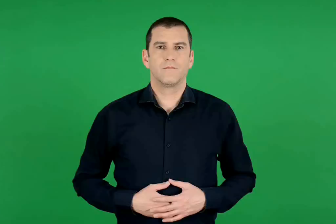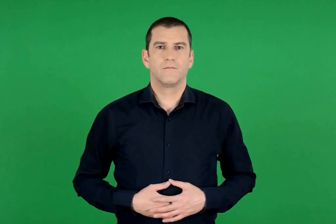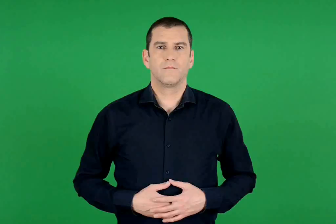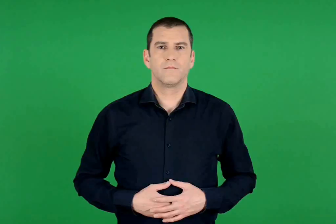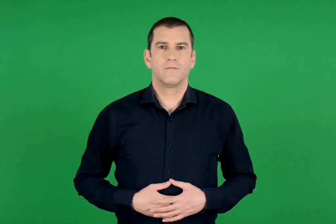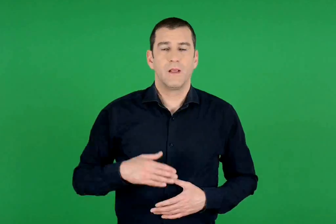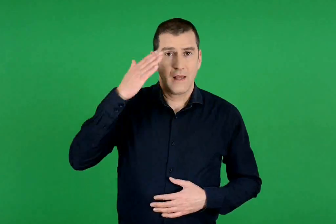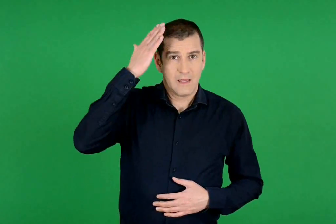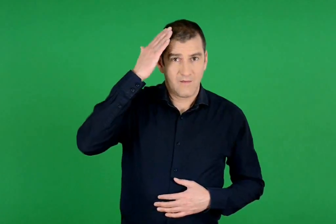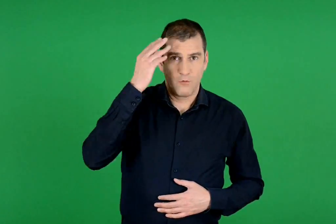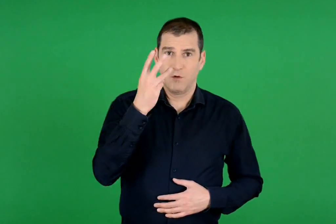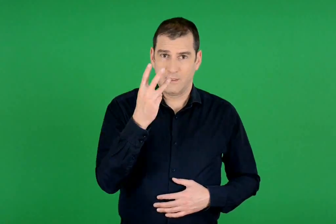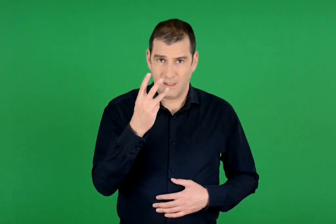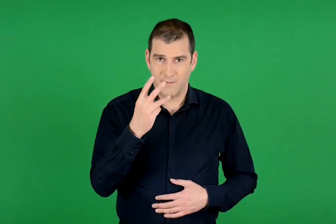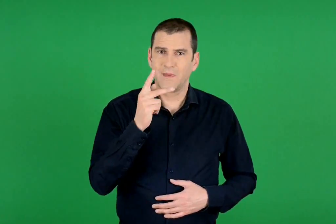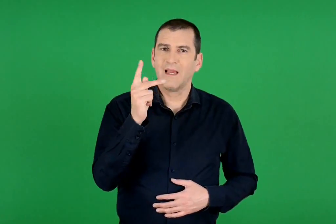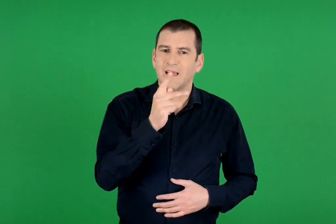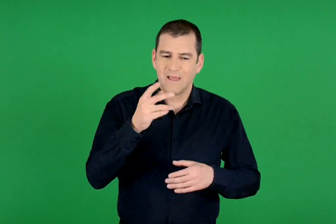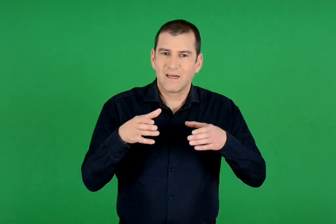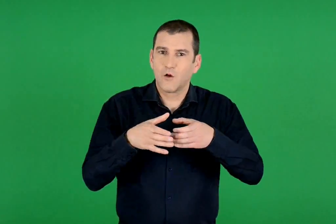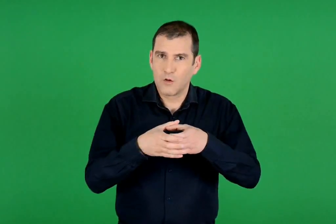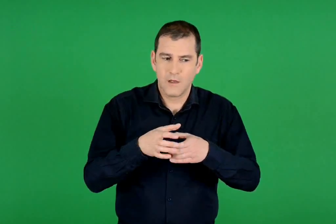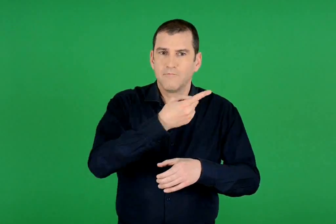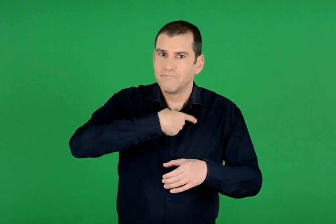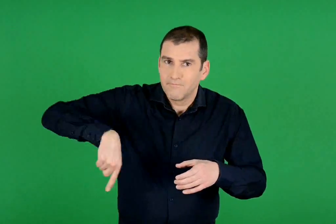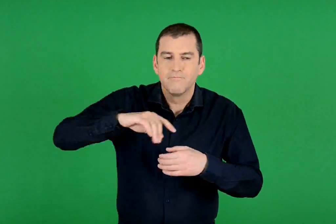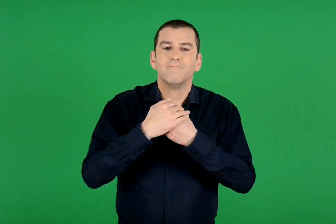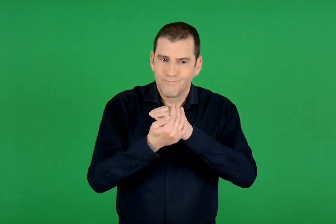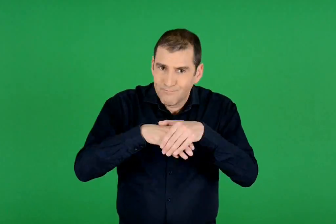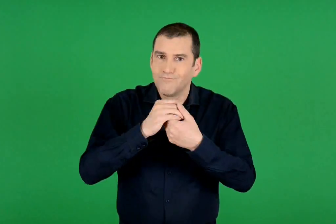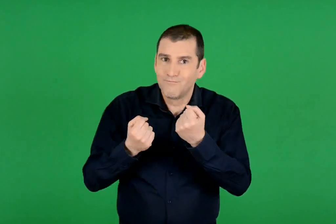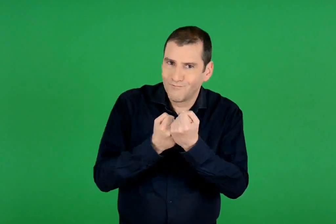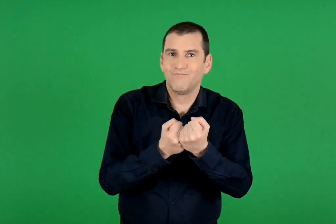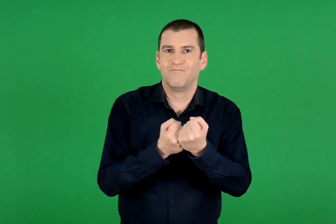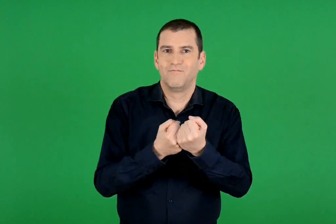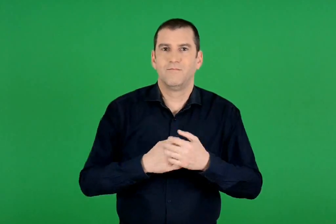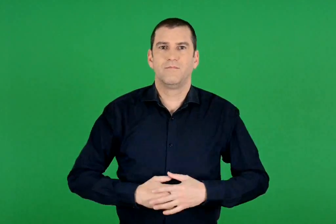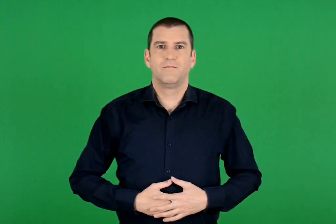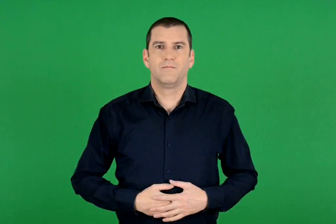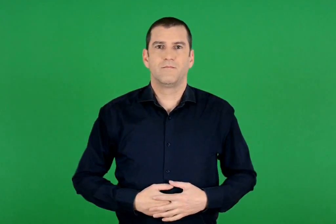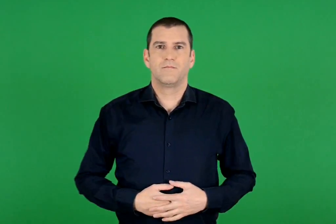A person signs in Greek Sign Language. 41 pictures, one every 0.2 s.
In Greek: κεφάλαιο 3. ενδιαφερόμαστε για την κοινότητα
